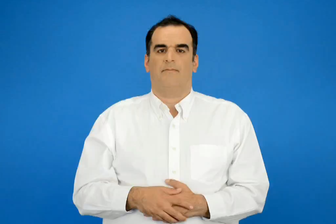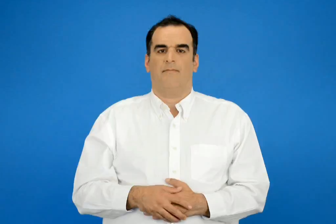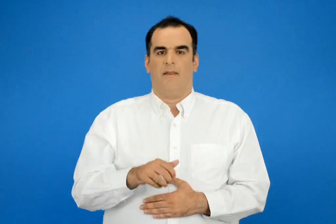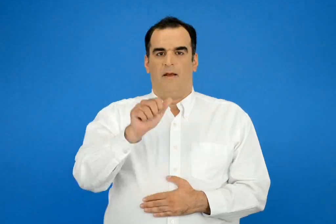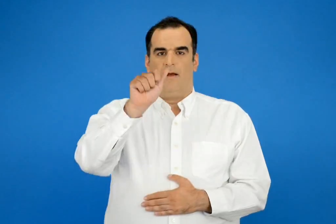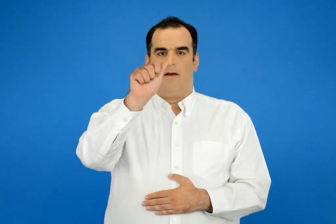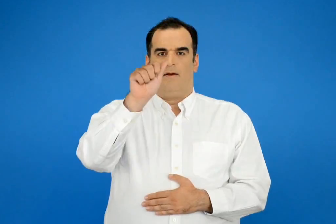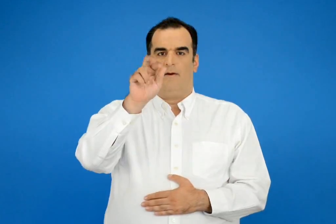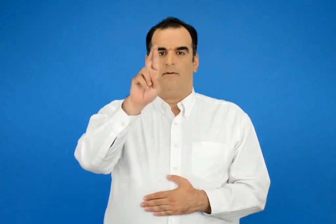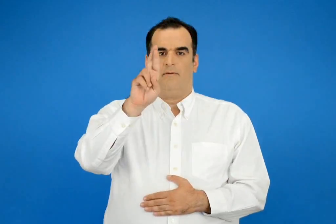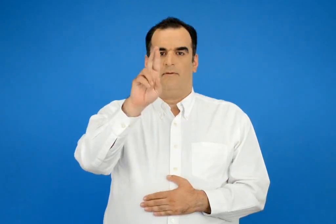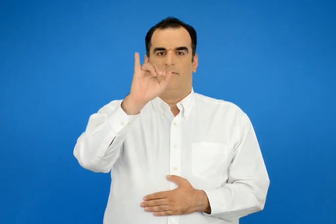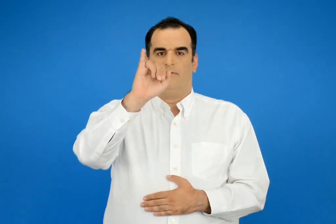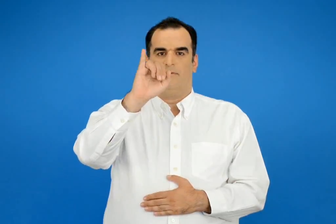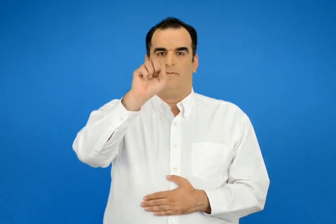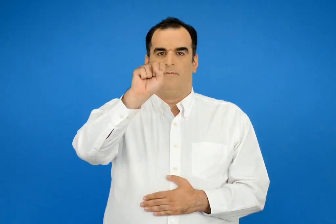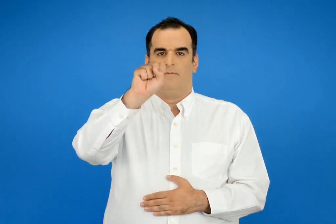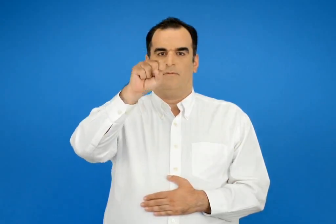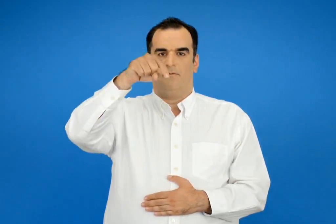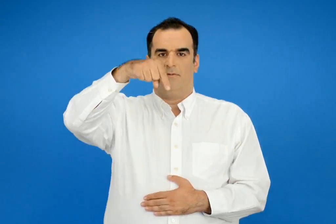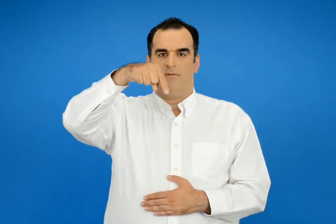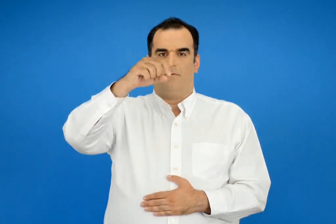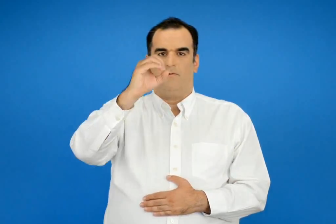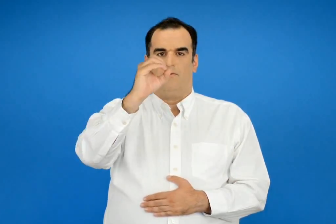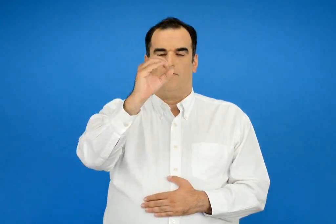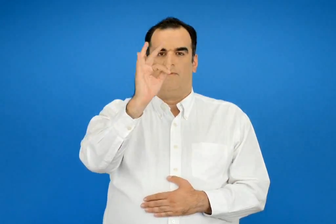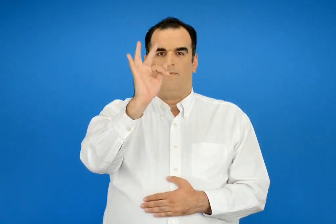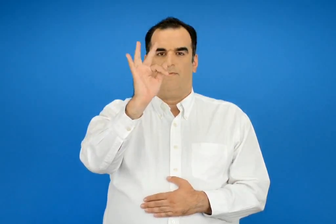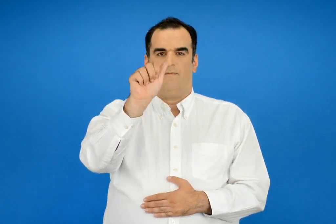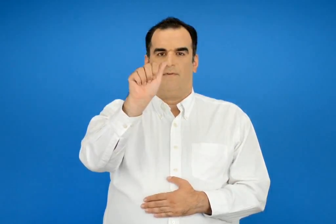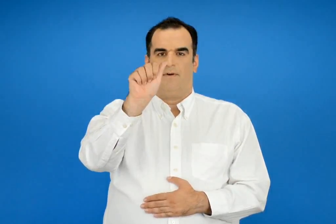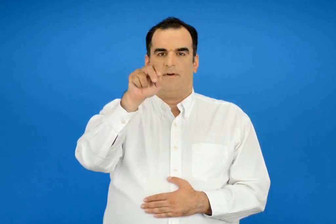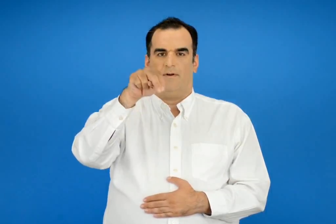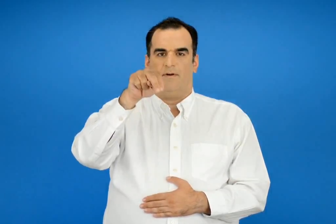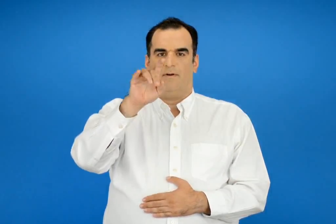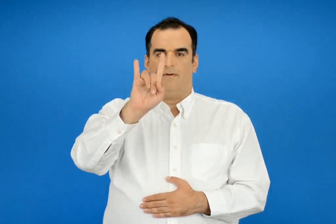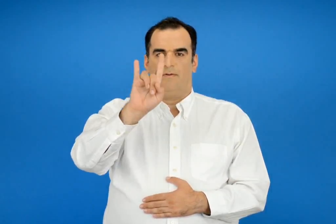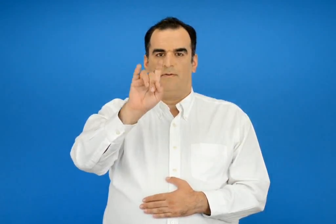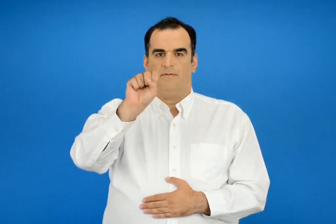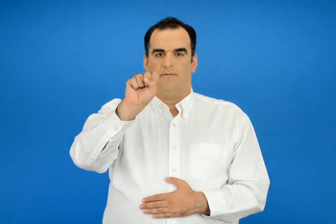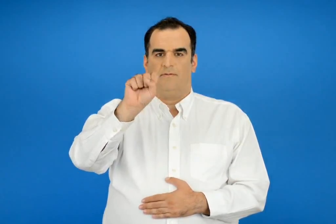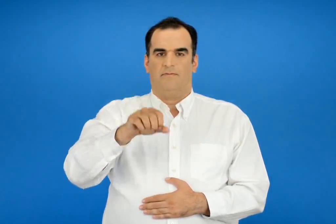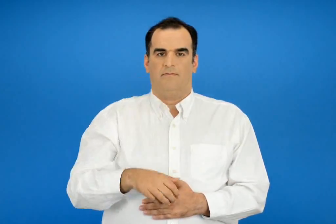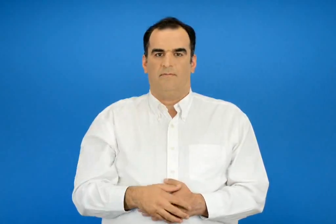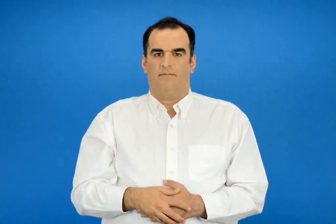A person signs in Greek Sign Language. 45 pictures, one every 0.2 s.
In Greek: αριστοφάνης
